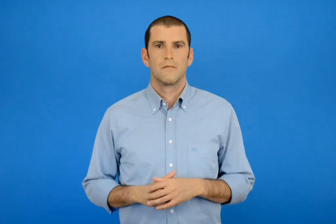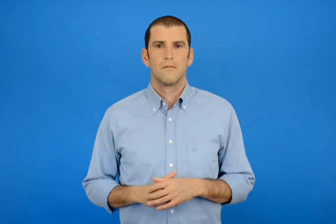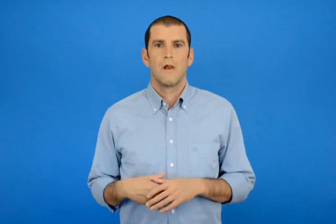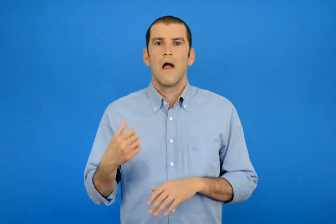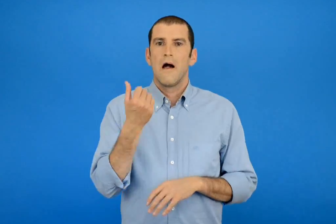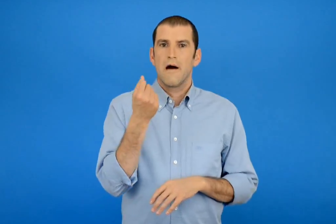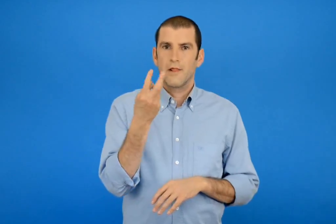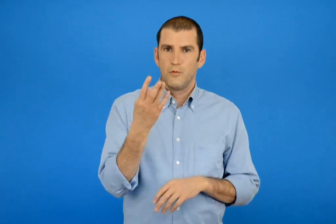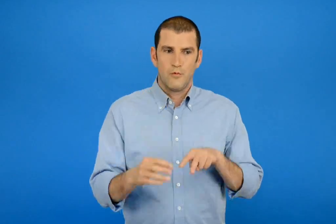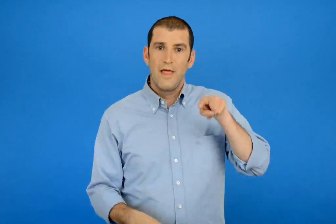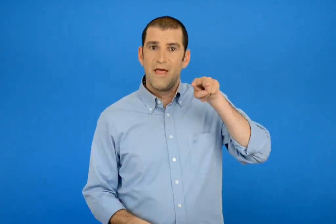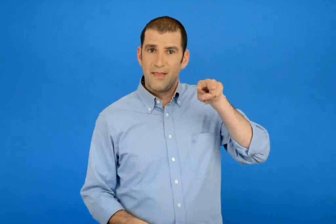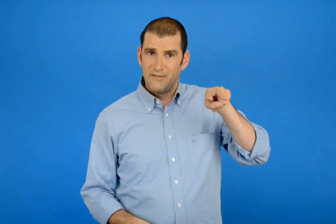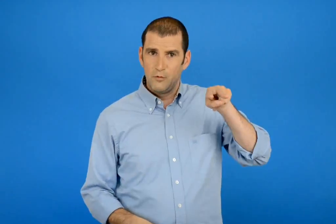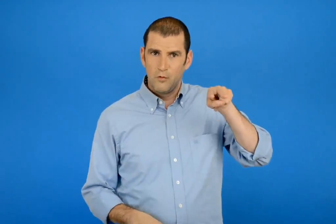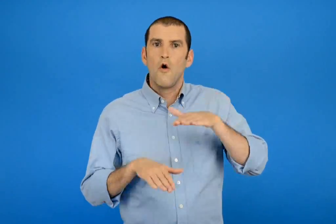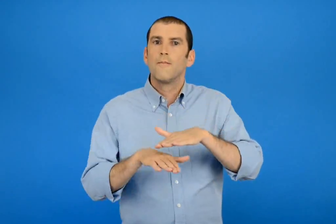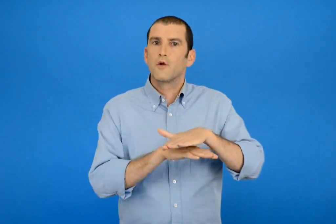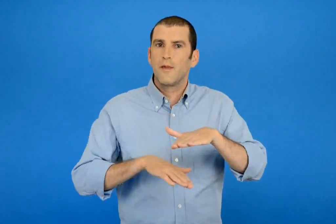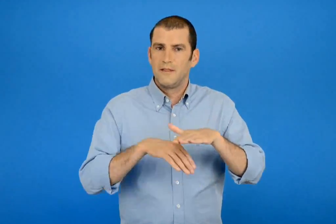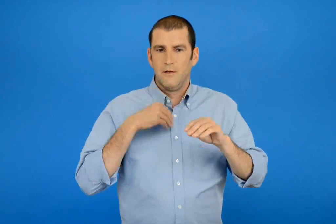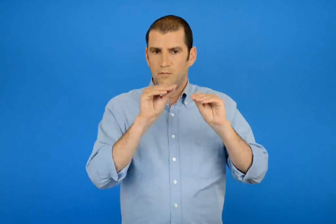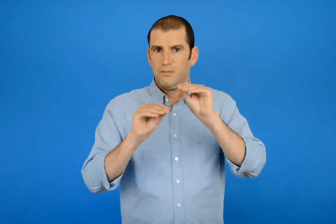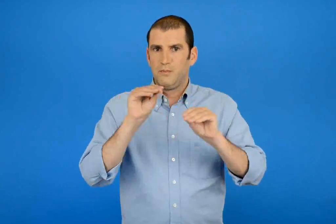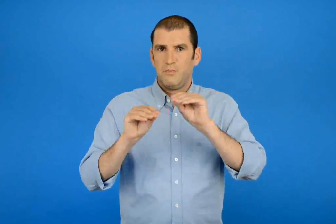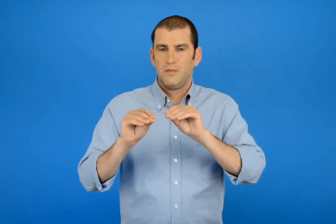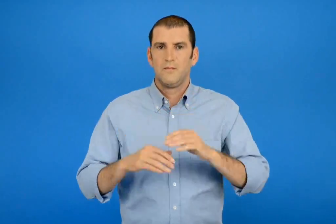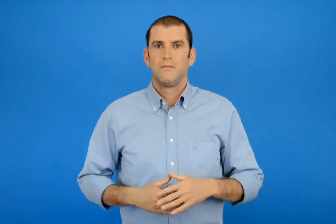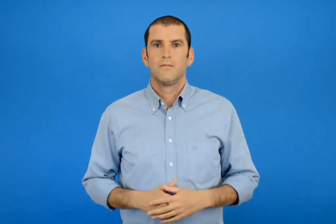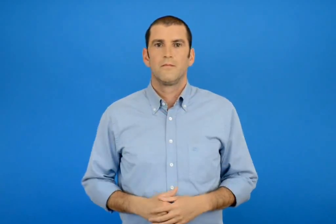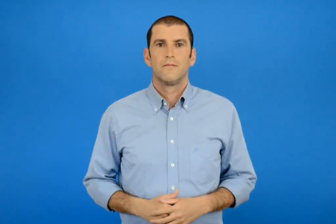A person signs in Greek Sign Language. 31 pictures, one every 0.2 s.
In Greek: φτιάχνω διψήφιους αριθμούς με προϋποθέσεις
